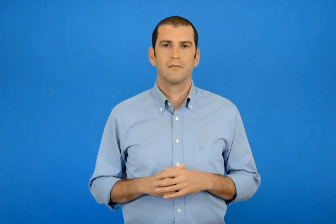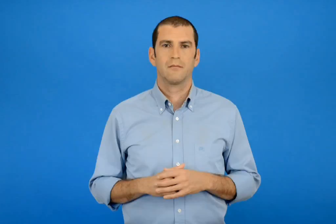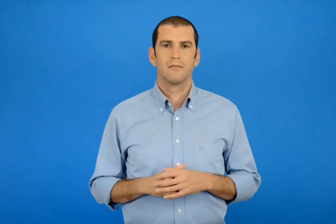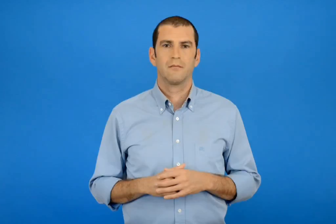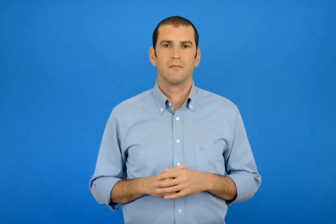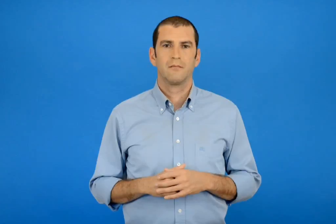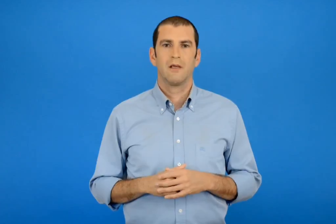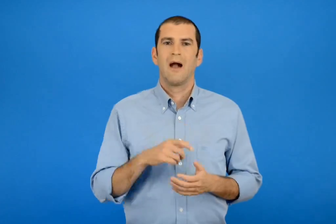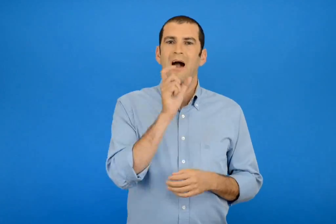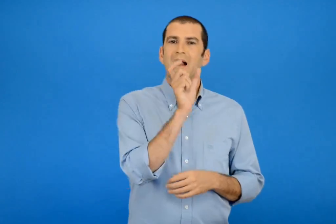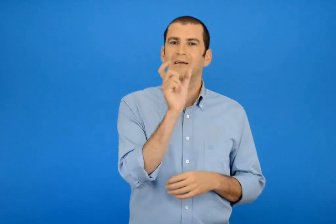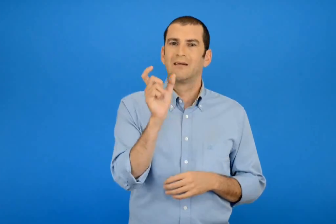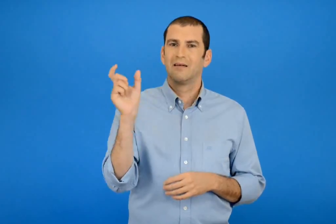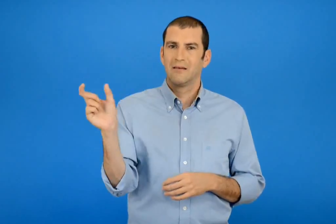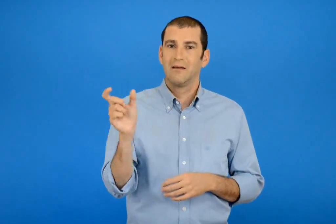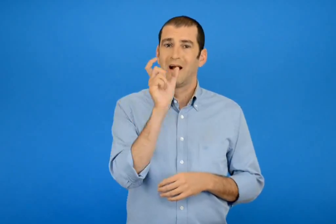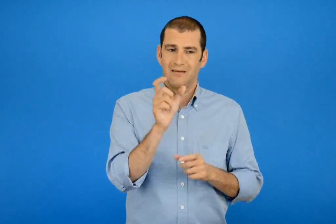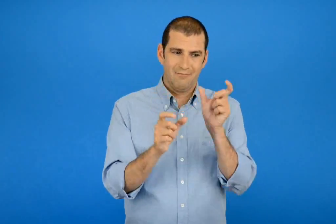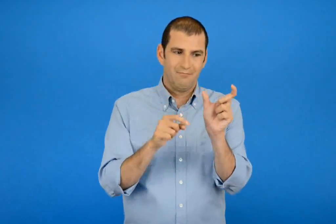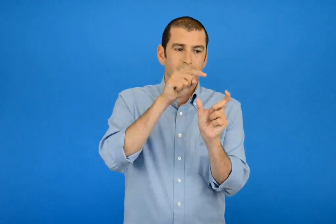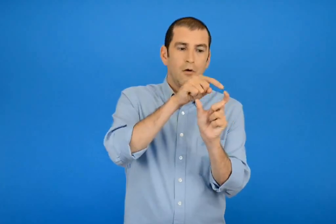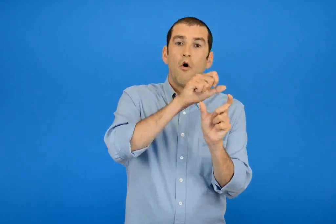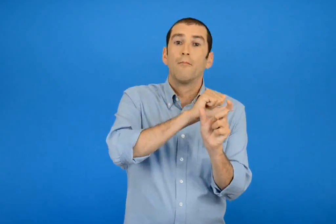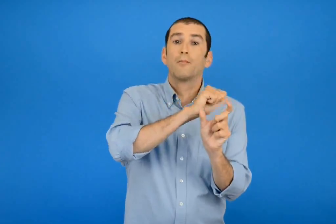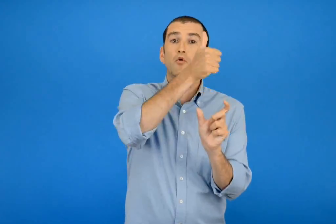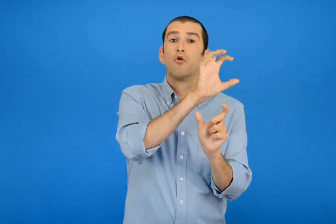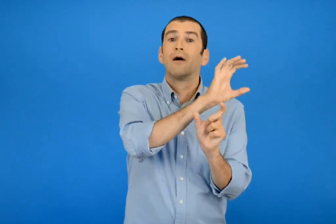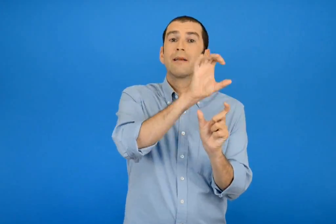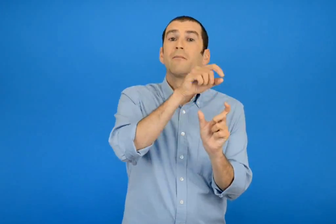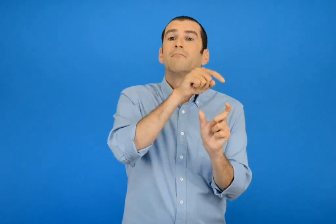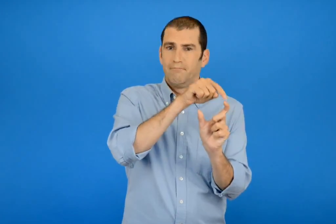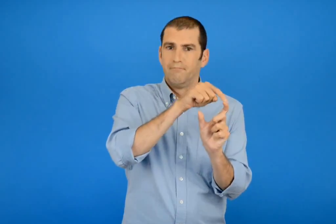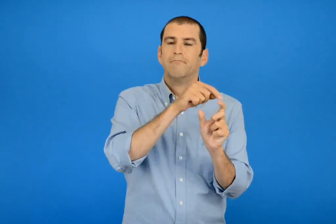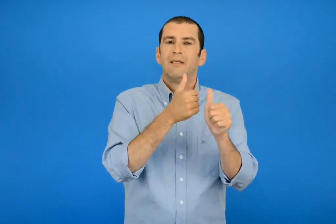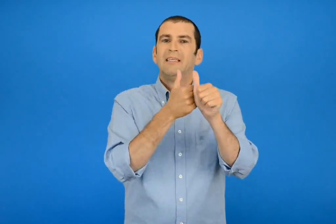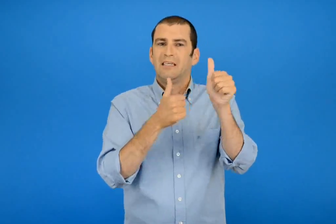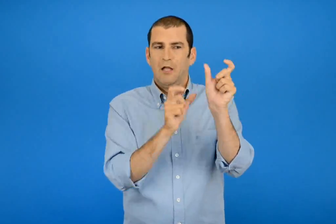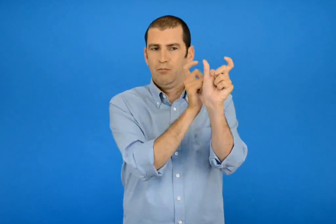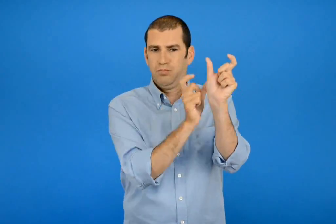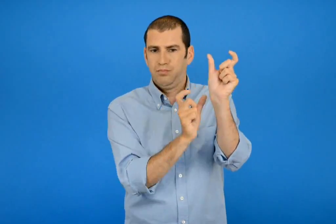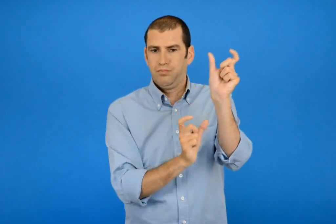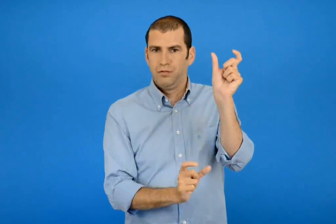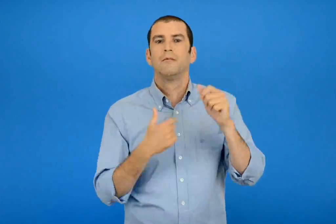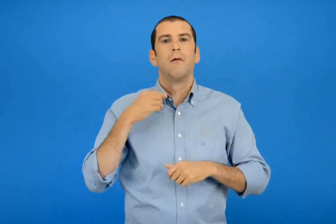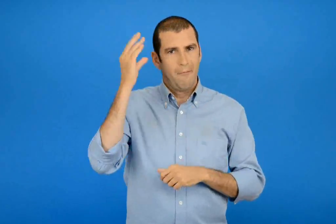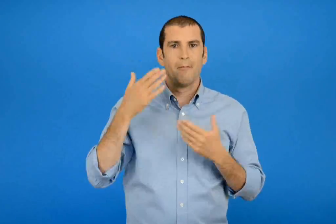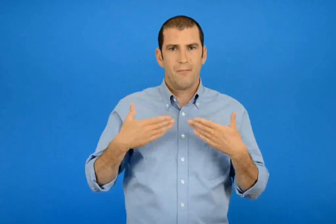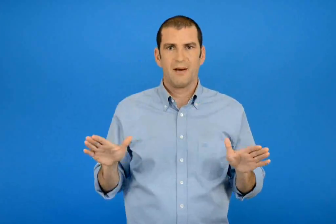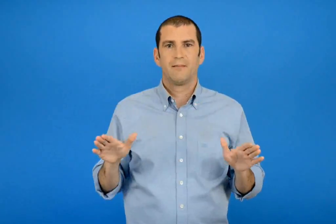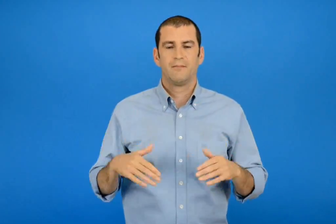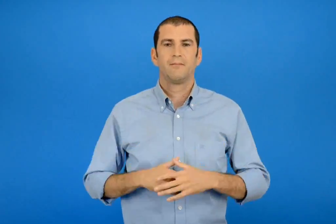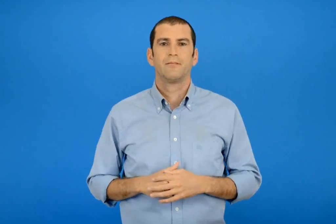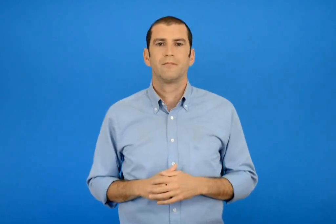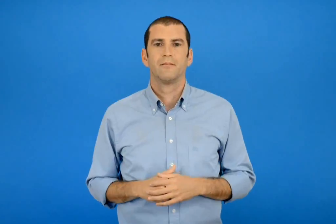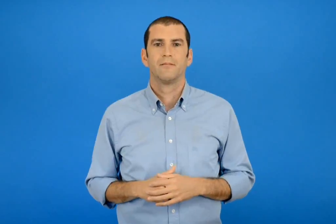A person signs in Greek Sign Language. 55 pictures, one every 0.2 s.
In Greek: έμαθα να βάζω τις λέξεις στη σειρά με βάση το πρώτο τους γράμμα
